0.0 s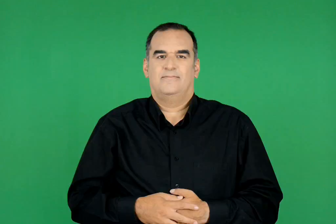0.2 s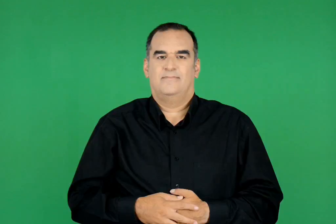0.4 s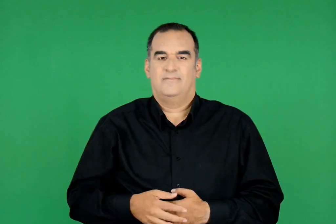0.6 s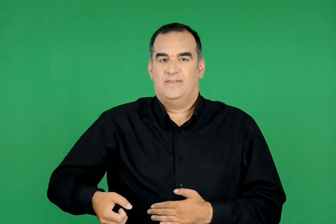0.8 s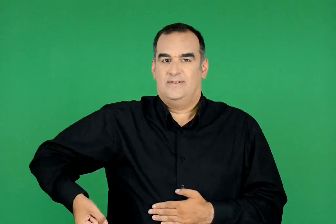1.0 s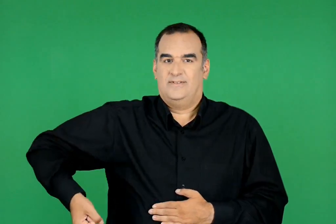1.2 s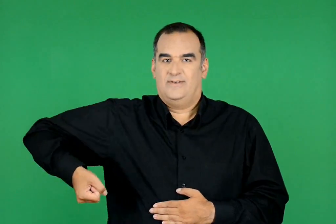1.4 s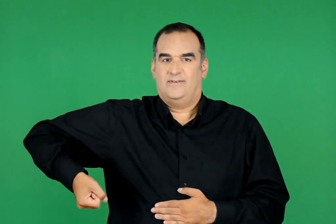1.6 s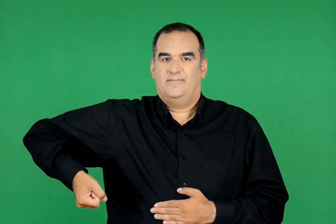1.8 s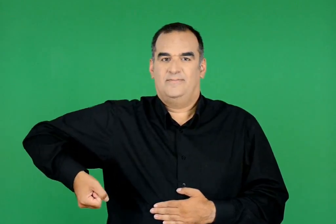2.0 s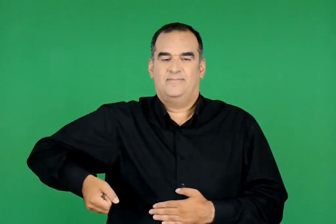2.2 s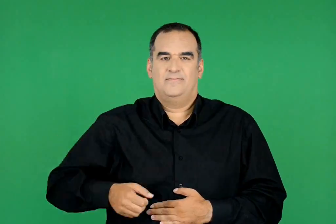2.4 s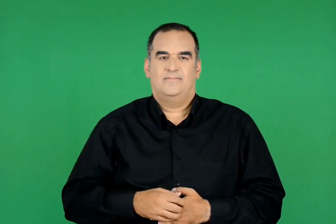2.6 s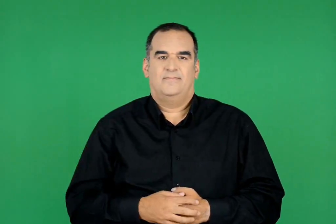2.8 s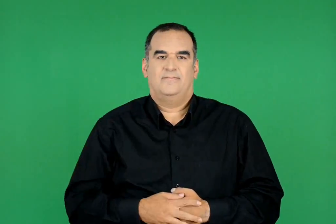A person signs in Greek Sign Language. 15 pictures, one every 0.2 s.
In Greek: σάκα
